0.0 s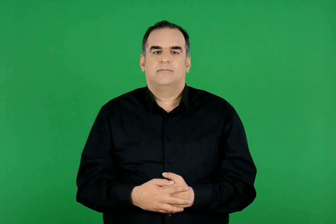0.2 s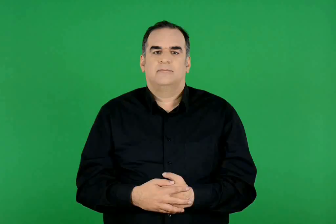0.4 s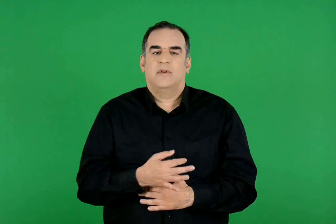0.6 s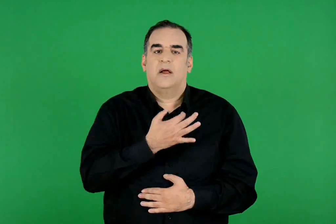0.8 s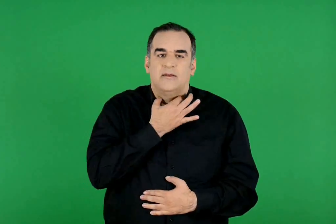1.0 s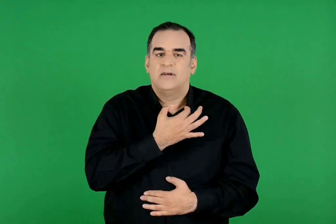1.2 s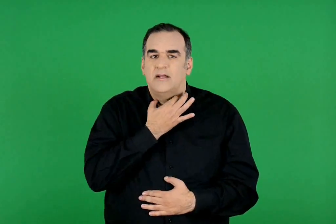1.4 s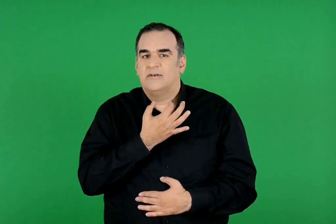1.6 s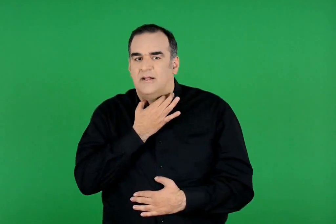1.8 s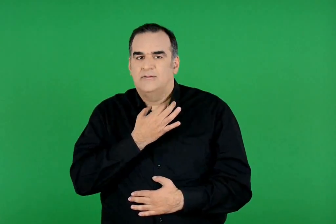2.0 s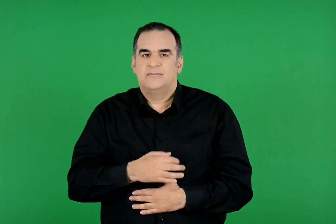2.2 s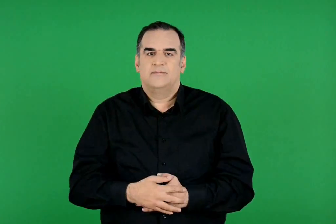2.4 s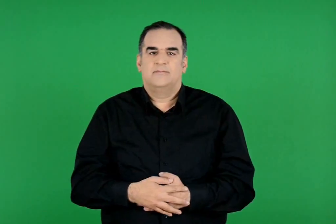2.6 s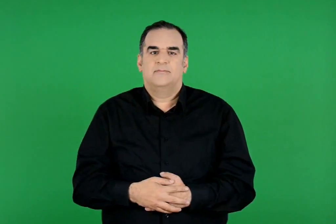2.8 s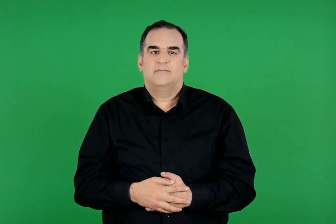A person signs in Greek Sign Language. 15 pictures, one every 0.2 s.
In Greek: ανάγκες
